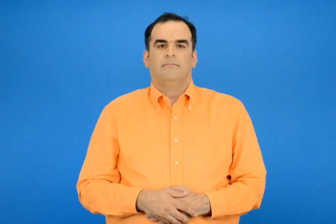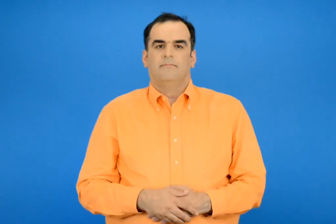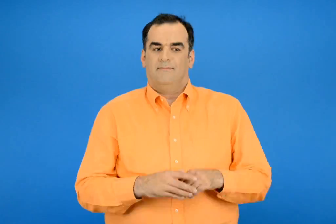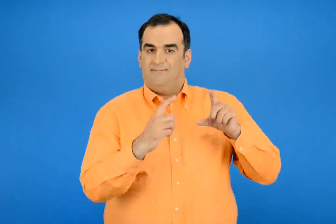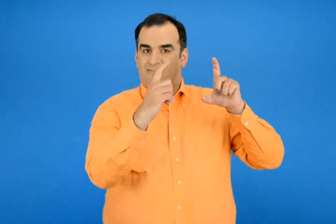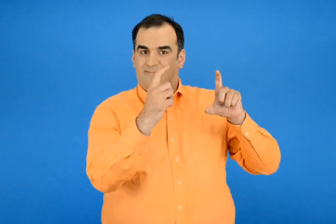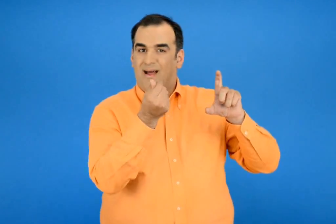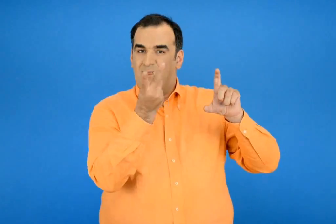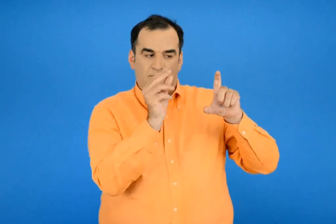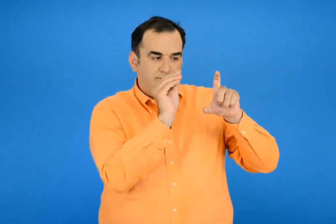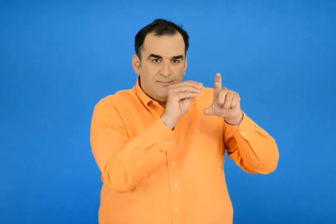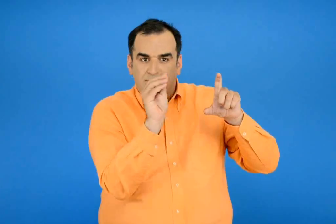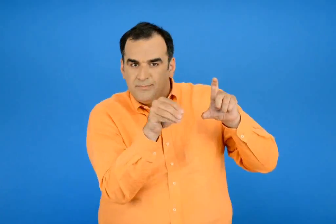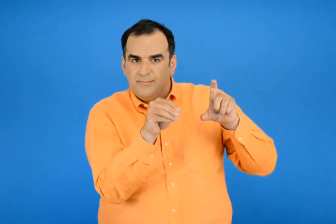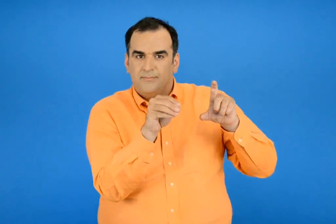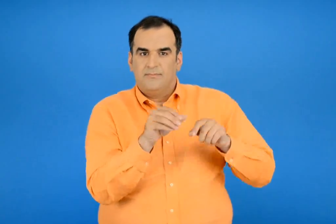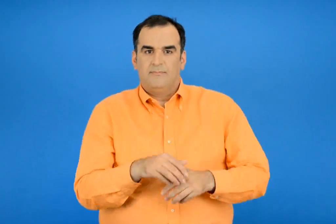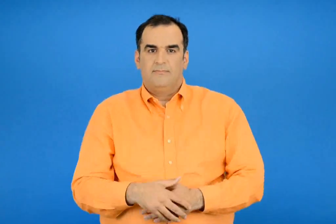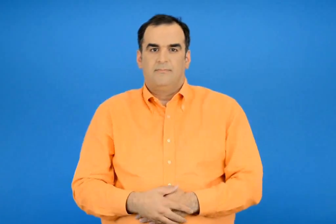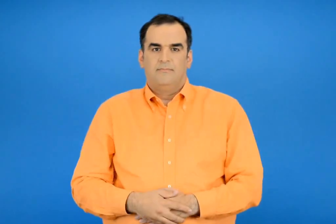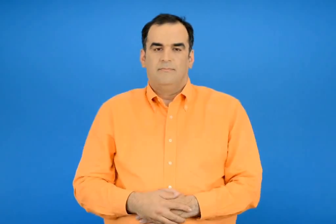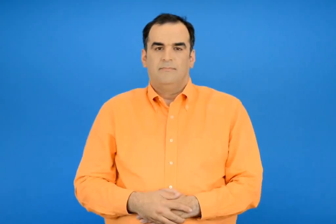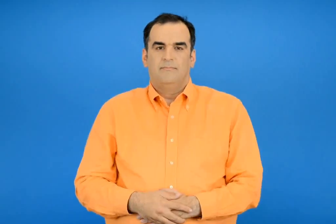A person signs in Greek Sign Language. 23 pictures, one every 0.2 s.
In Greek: φτιάχνω αριθμούς
